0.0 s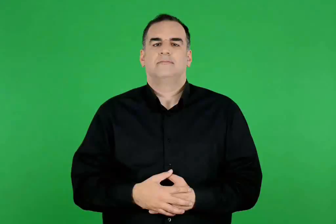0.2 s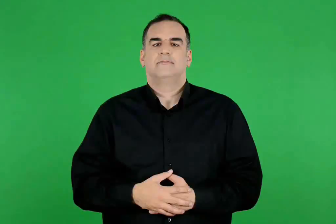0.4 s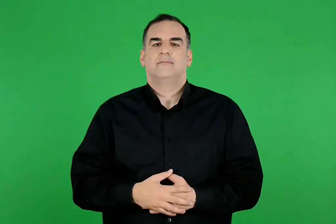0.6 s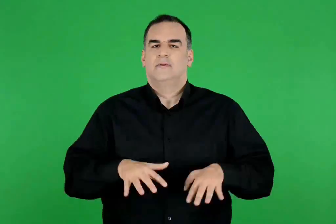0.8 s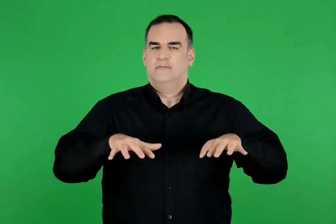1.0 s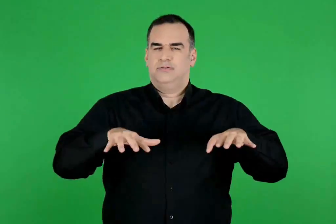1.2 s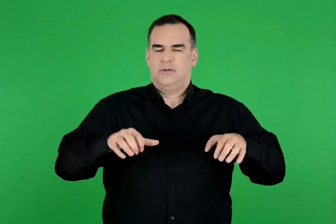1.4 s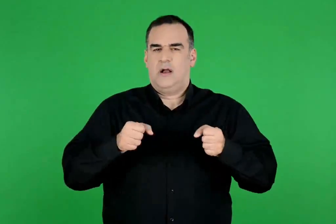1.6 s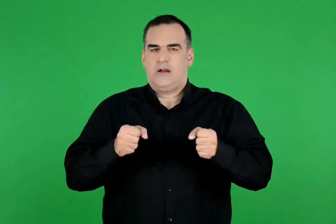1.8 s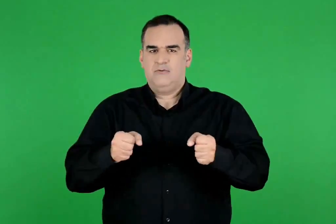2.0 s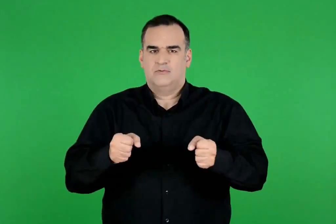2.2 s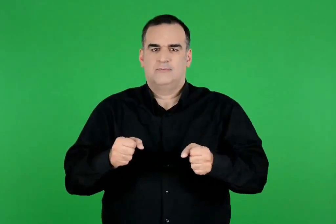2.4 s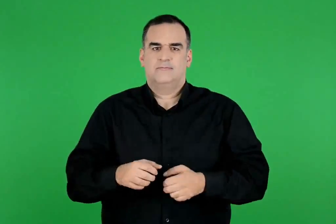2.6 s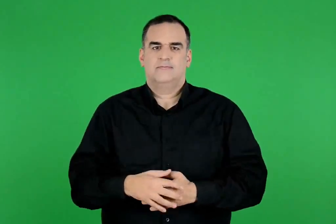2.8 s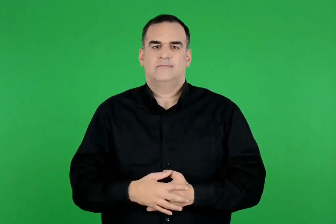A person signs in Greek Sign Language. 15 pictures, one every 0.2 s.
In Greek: ο εγκέλαδος
